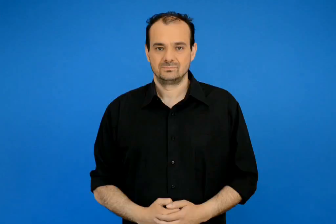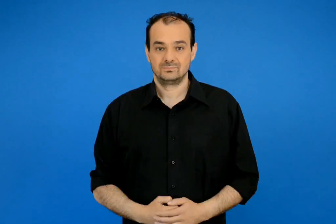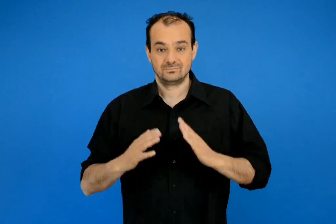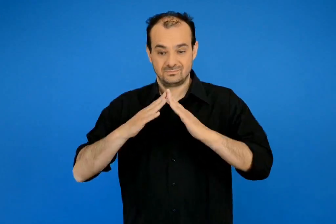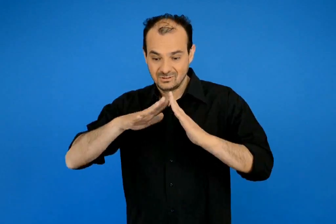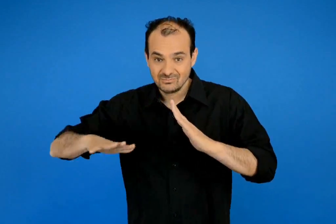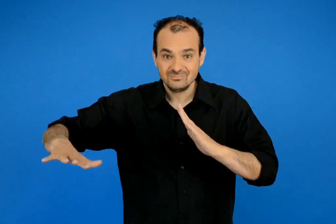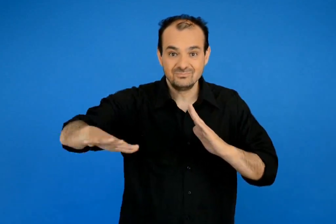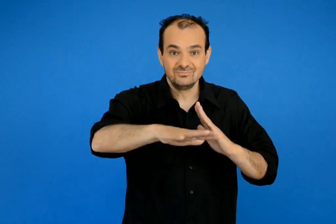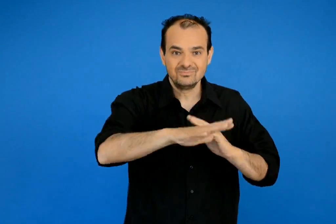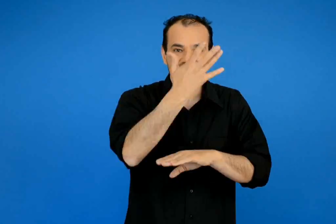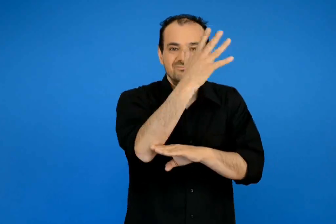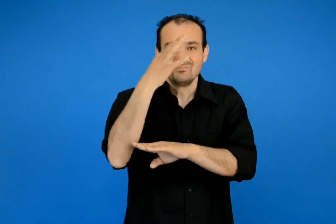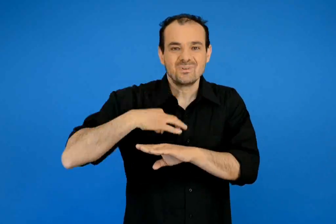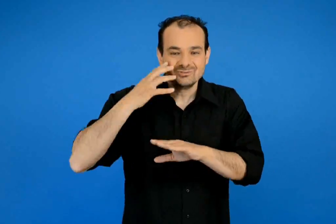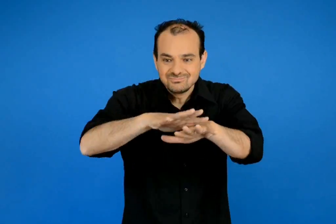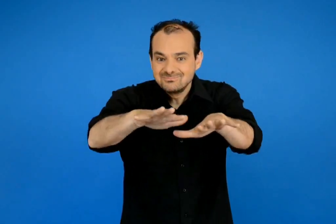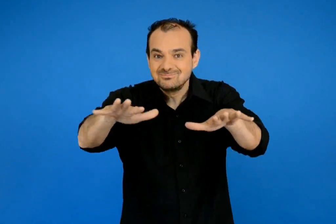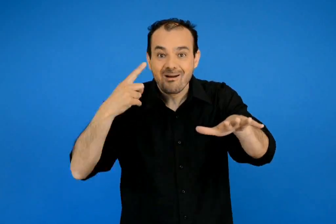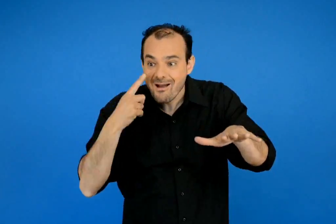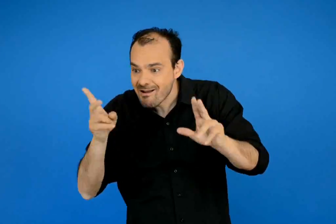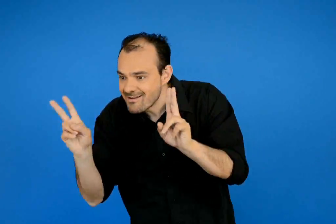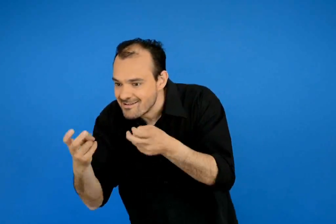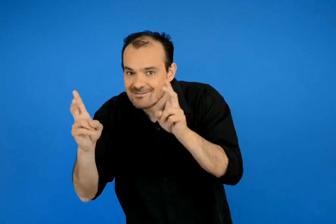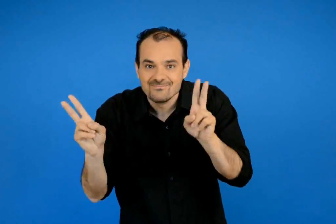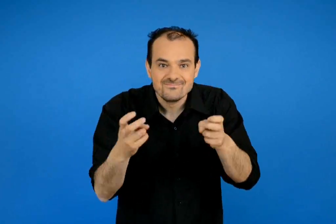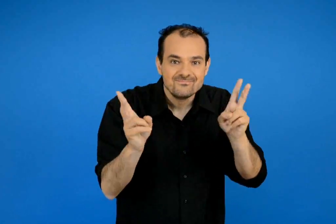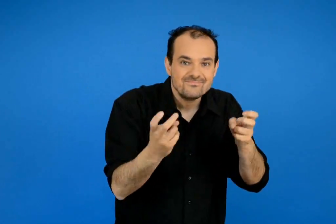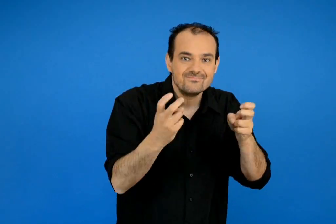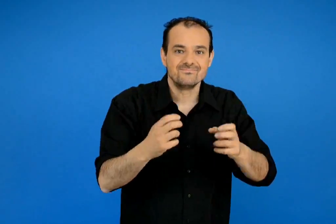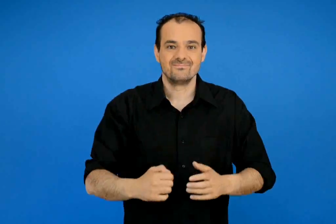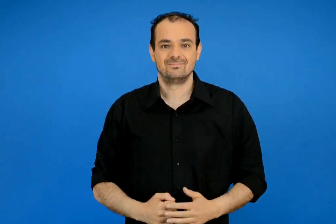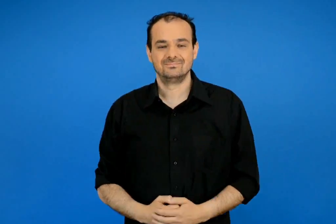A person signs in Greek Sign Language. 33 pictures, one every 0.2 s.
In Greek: ανακαλύπτω το πράσινο στη συνοικία
